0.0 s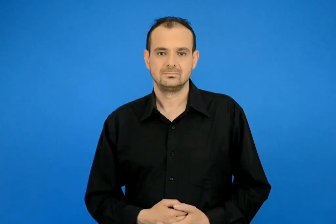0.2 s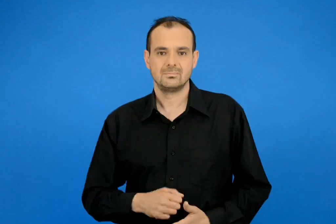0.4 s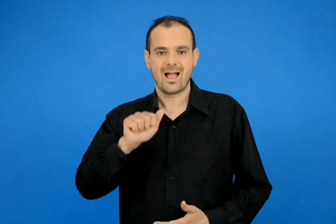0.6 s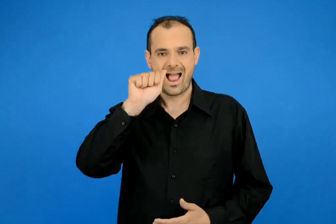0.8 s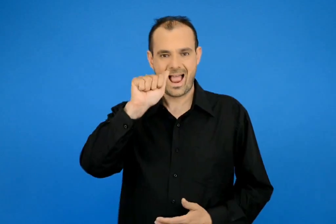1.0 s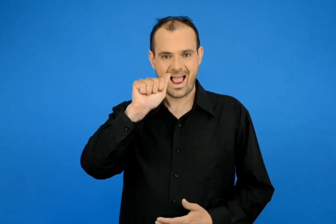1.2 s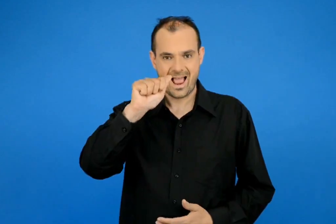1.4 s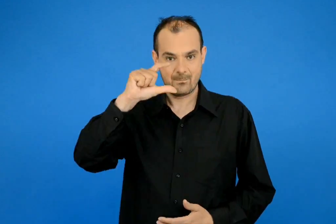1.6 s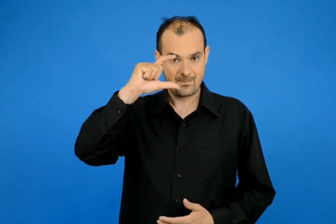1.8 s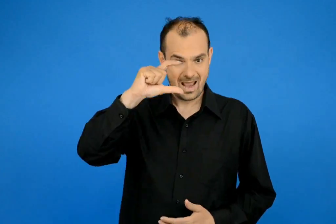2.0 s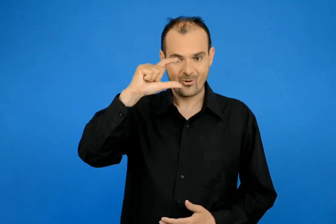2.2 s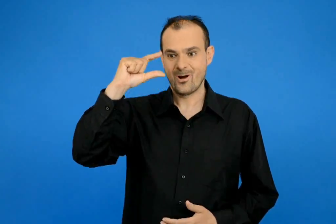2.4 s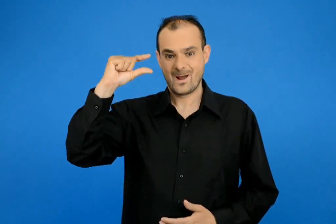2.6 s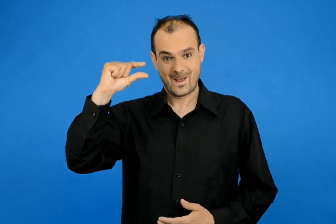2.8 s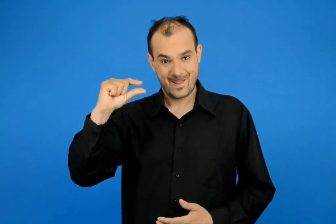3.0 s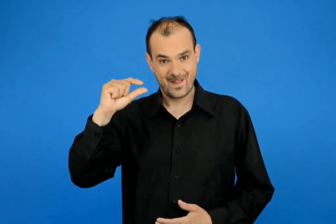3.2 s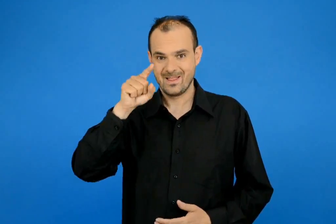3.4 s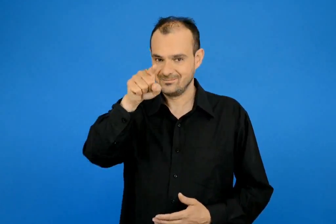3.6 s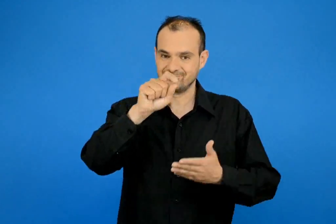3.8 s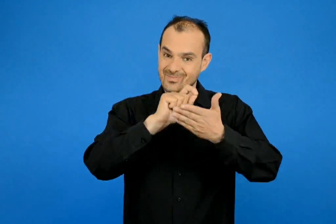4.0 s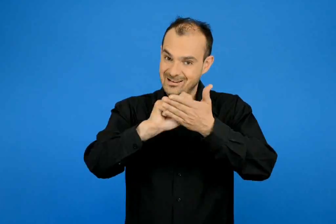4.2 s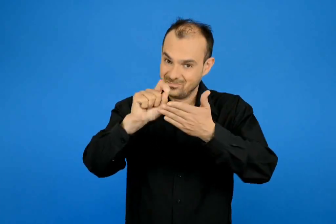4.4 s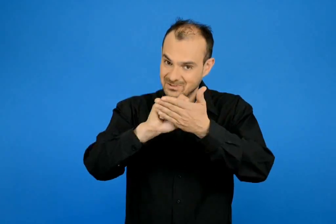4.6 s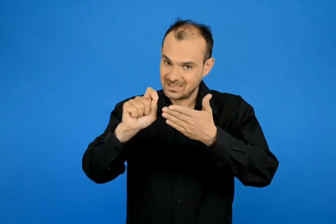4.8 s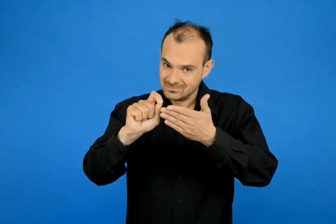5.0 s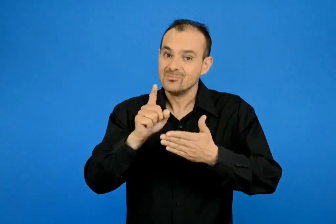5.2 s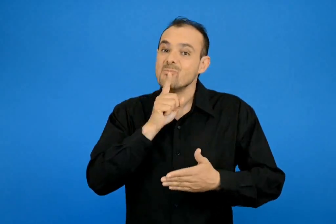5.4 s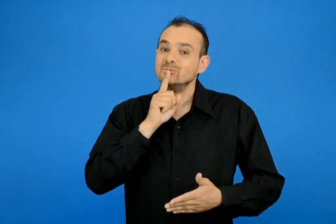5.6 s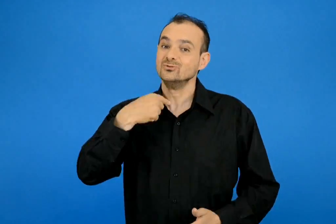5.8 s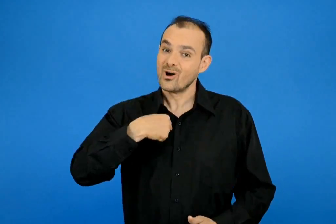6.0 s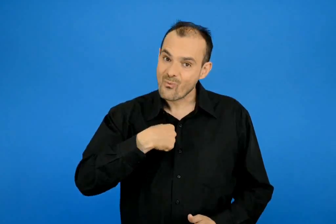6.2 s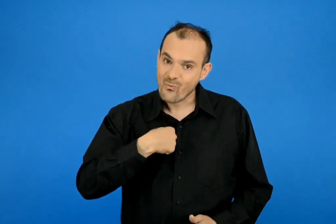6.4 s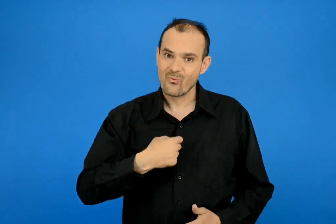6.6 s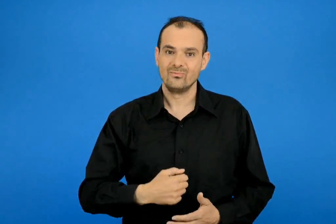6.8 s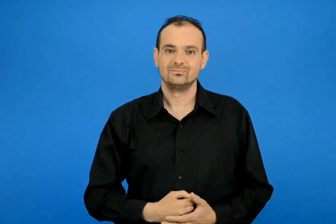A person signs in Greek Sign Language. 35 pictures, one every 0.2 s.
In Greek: γράψε α α όπως εγώ
